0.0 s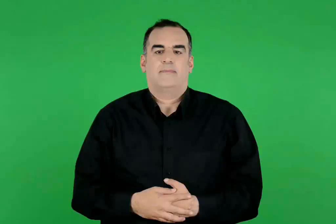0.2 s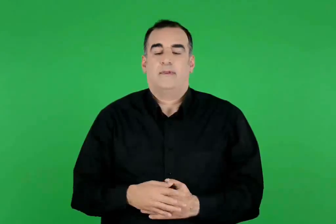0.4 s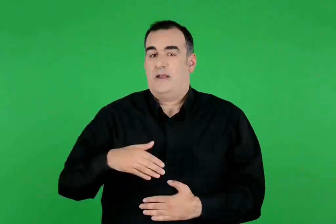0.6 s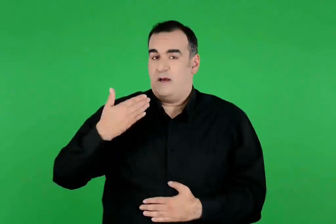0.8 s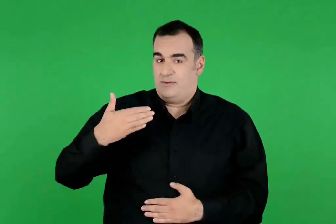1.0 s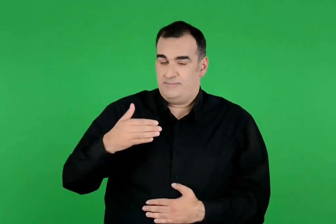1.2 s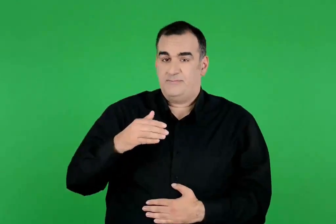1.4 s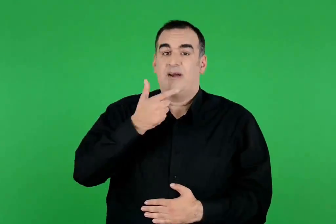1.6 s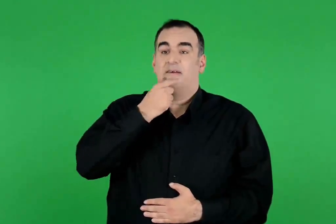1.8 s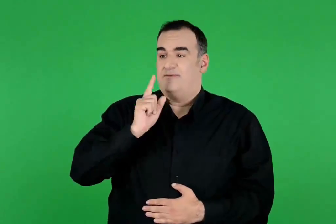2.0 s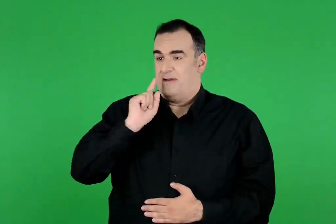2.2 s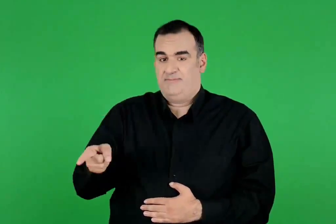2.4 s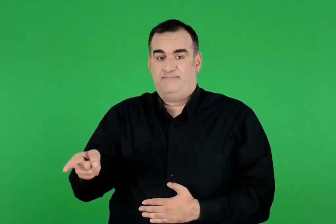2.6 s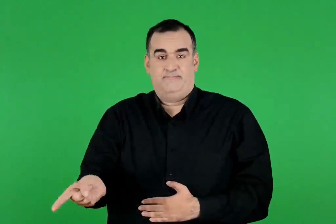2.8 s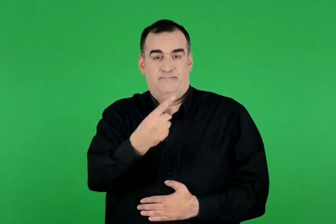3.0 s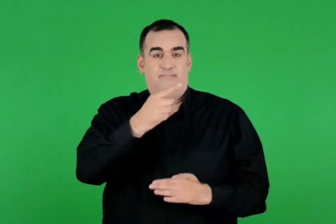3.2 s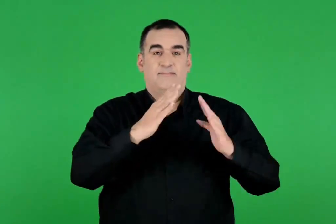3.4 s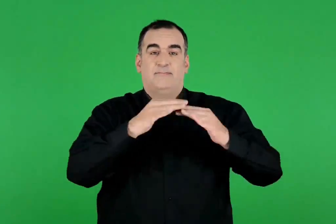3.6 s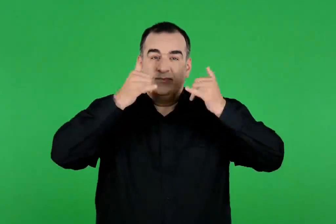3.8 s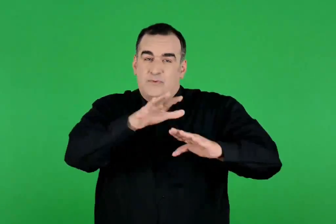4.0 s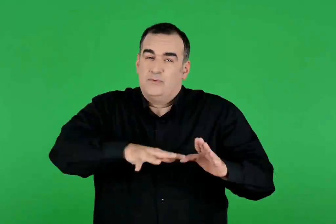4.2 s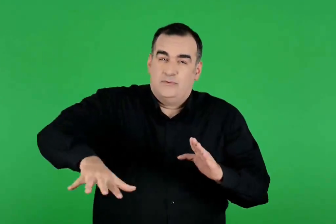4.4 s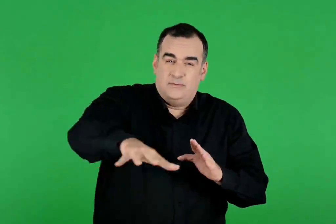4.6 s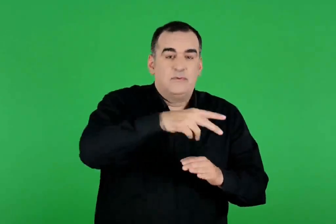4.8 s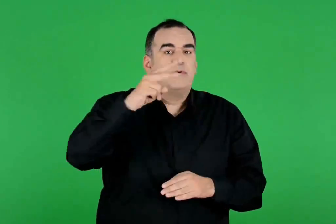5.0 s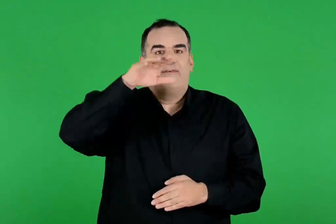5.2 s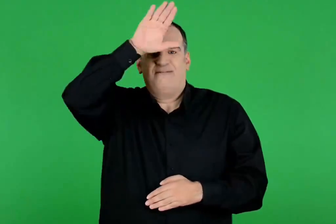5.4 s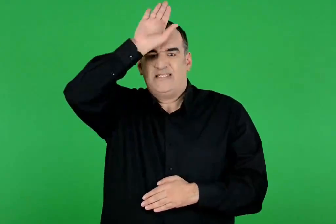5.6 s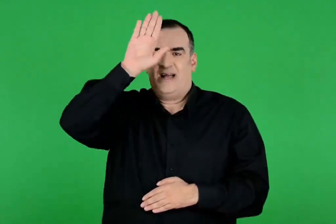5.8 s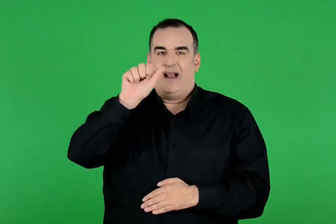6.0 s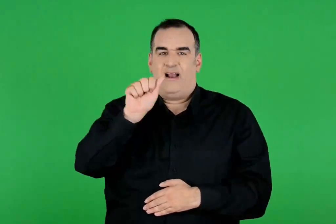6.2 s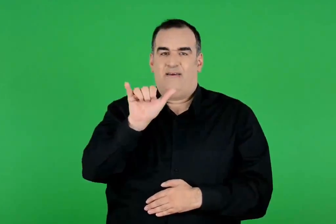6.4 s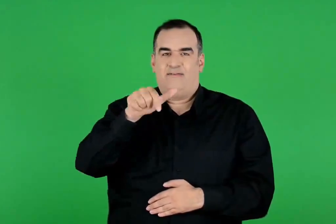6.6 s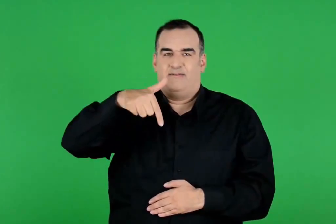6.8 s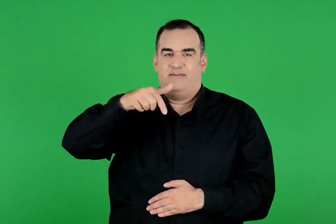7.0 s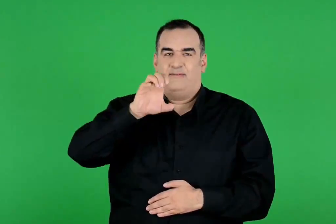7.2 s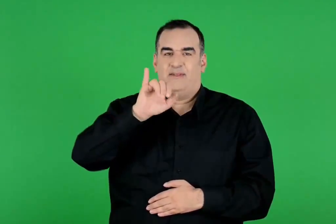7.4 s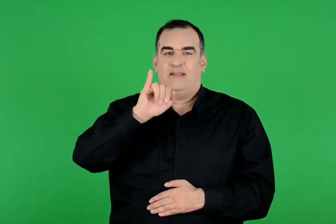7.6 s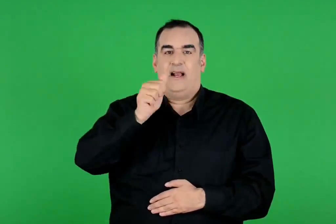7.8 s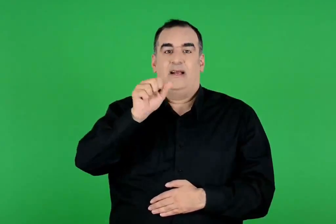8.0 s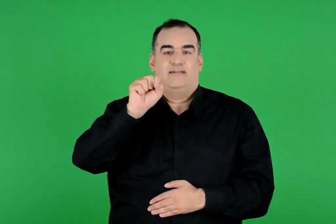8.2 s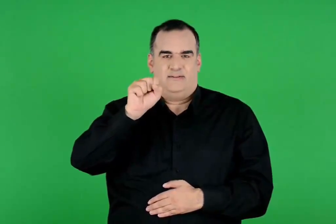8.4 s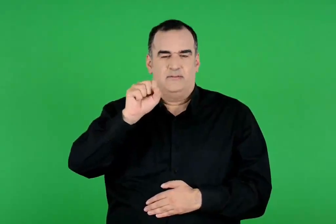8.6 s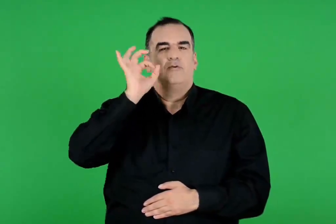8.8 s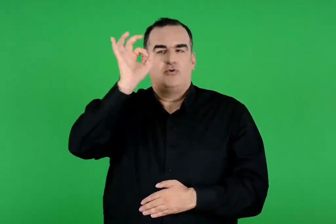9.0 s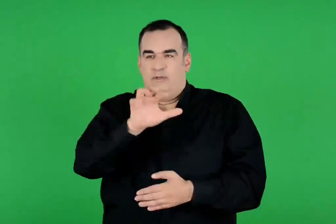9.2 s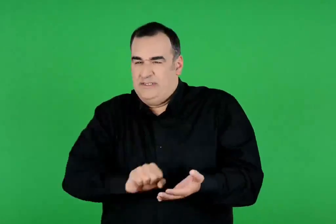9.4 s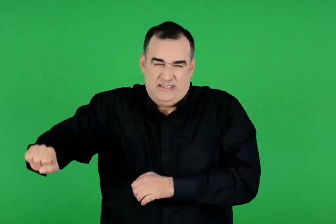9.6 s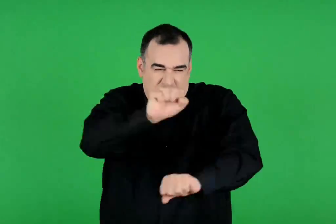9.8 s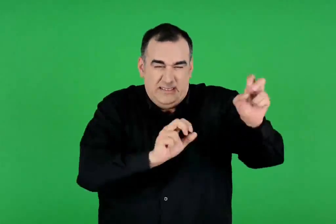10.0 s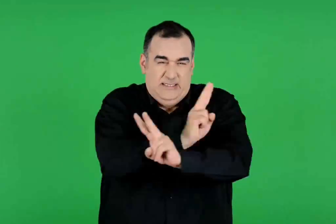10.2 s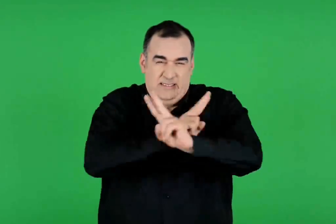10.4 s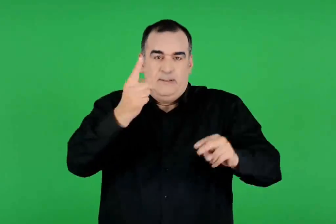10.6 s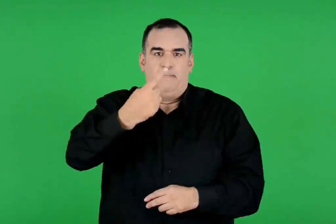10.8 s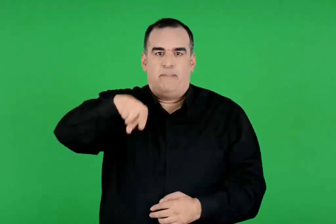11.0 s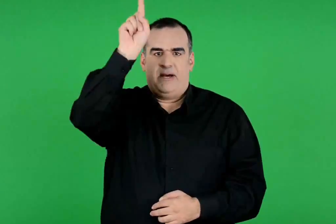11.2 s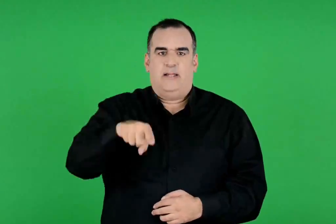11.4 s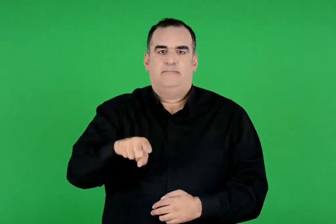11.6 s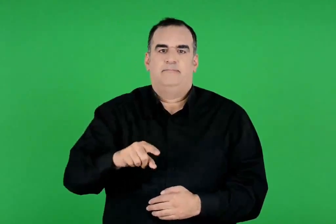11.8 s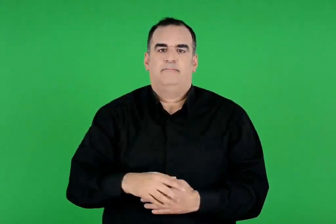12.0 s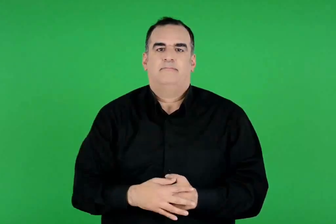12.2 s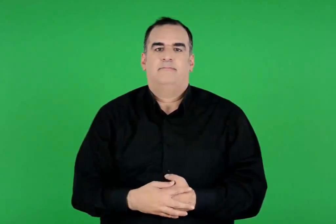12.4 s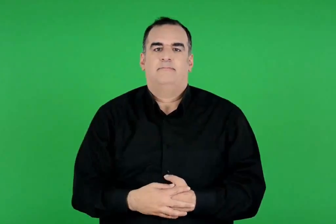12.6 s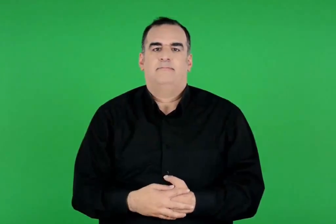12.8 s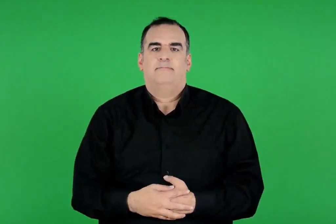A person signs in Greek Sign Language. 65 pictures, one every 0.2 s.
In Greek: αργότερα , ο ευρυσθέας τον έστειλε να καθαρίσει τους στάβλους του βασιλιά αυγεία σε μια μέρα
